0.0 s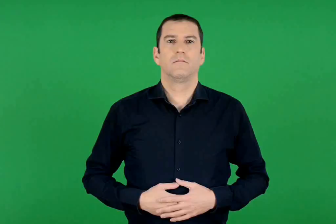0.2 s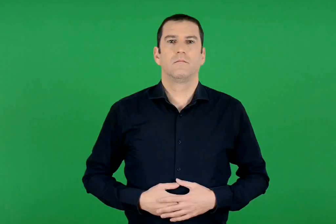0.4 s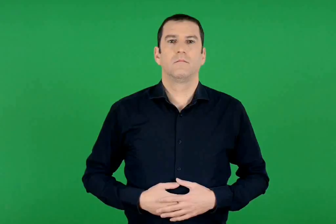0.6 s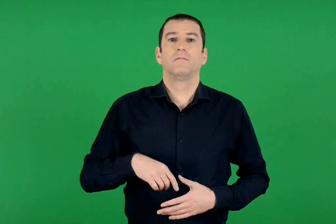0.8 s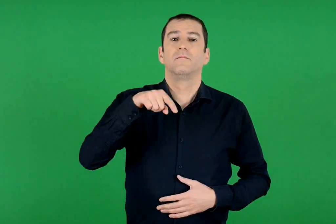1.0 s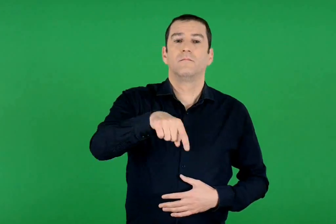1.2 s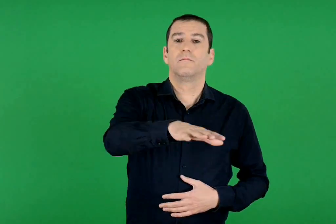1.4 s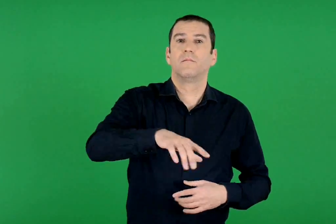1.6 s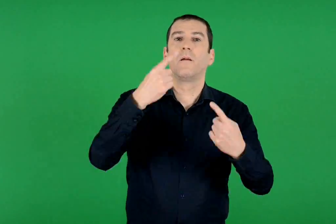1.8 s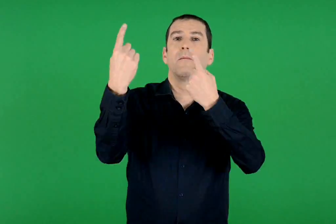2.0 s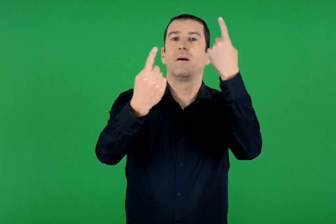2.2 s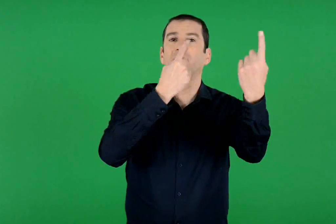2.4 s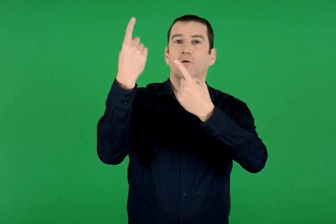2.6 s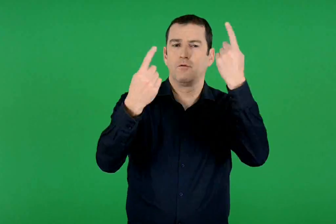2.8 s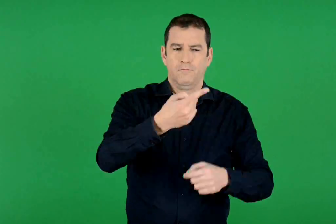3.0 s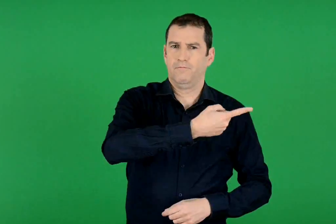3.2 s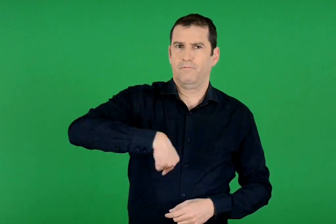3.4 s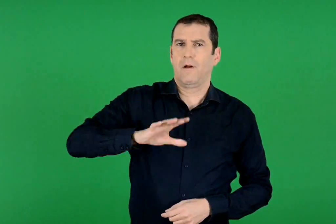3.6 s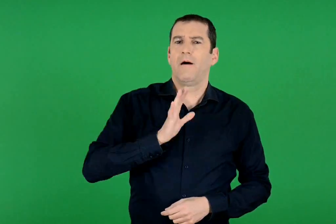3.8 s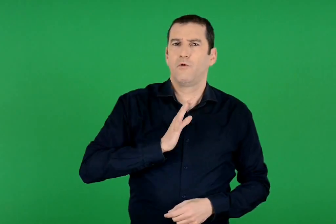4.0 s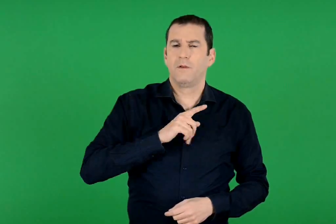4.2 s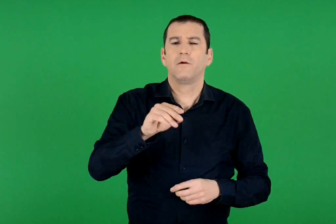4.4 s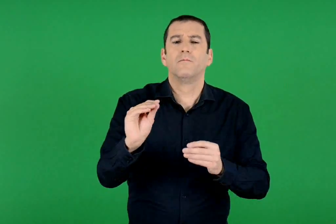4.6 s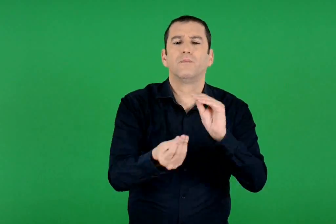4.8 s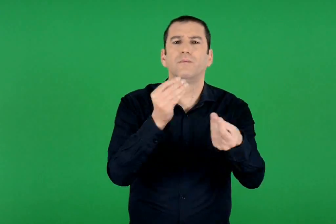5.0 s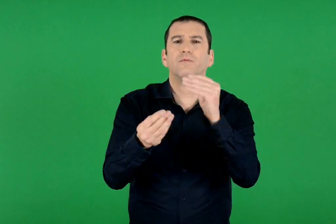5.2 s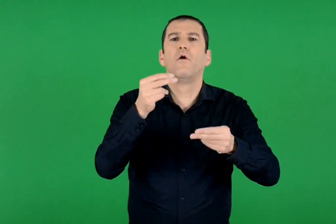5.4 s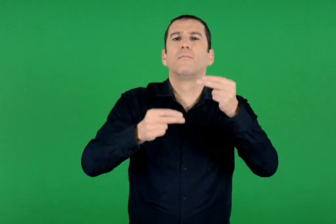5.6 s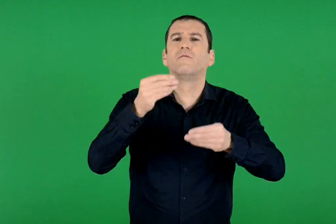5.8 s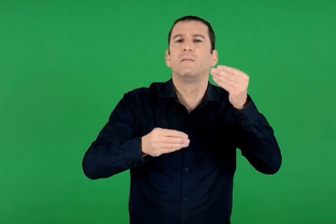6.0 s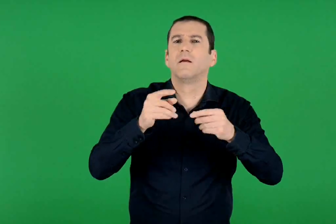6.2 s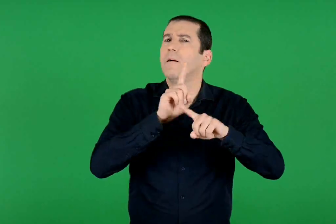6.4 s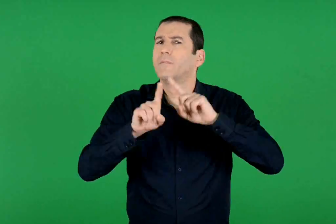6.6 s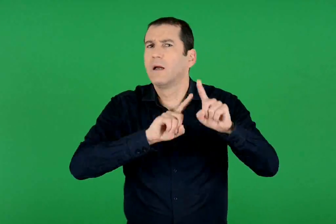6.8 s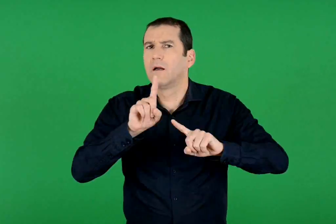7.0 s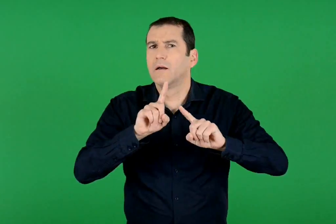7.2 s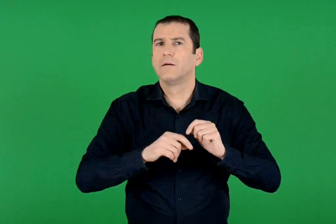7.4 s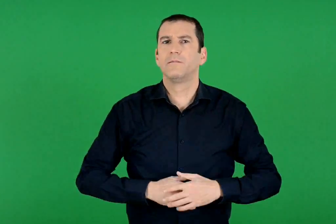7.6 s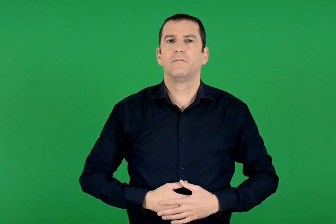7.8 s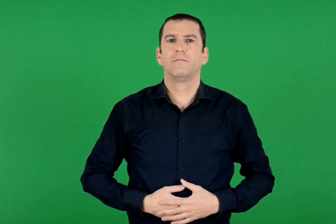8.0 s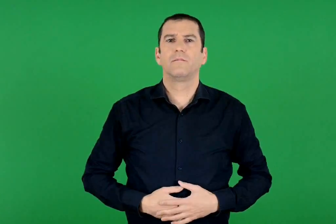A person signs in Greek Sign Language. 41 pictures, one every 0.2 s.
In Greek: ποια προβλήματα δημιουργούμε στο περιβάλλον ;
